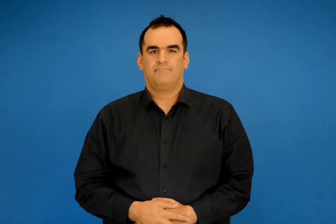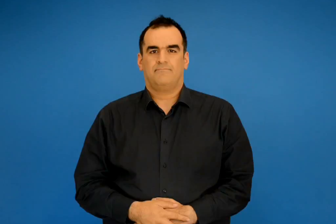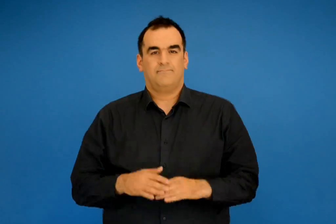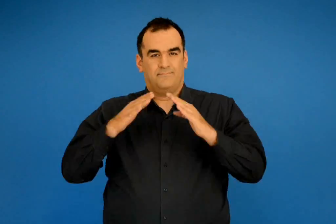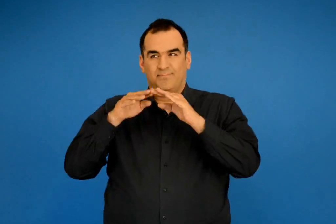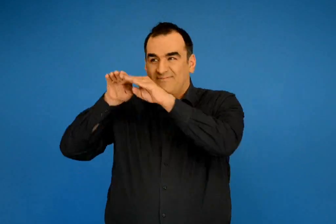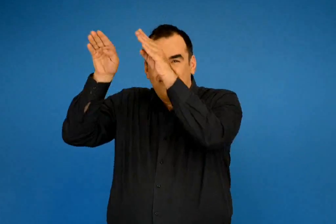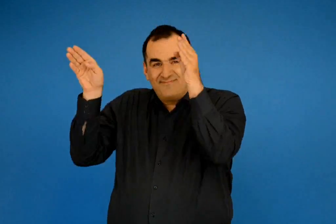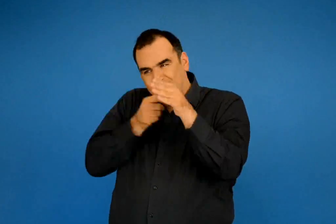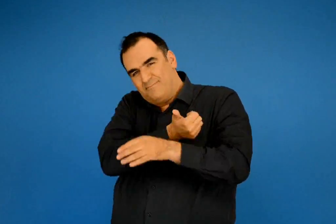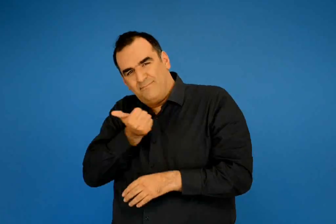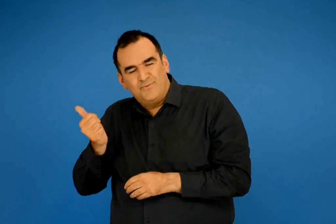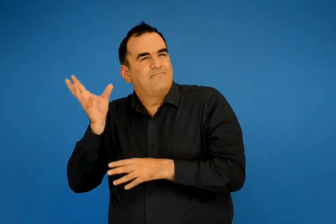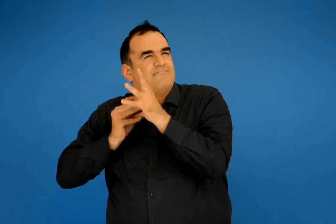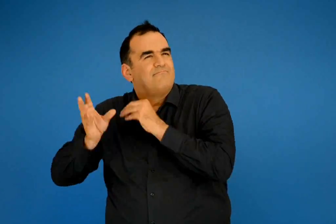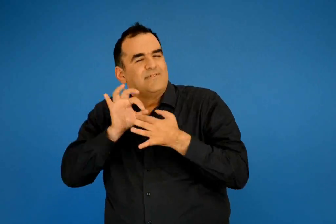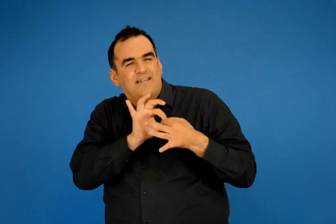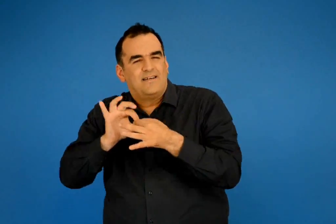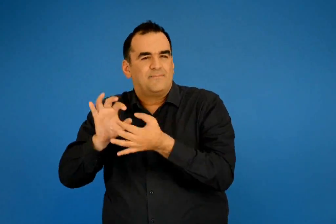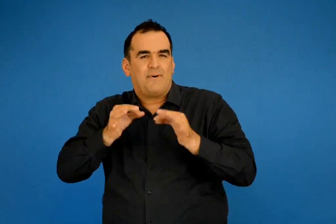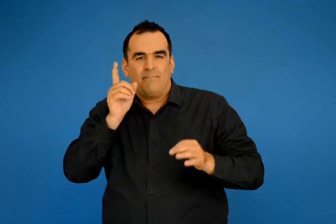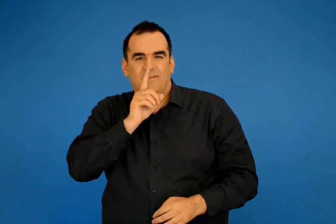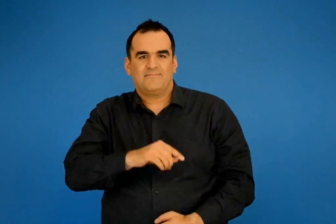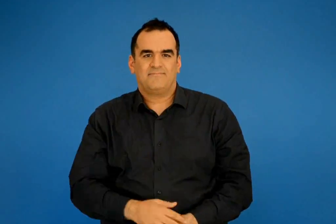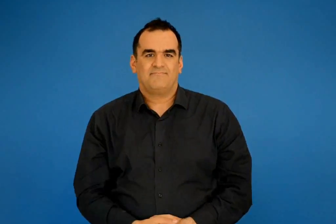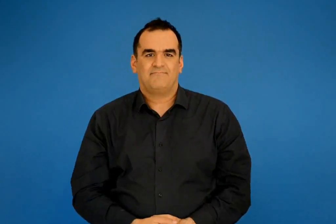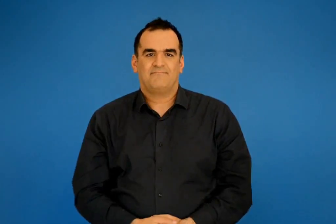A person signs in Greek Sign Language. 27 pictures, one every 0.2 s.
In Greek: και μπήκε μέσα στην κάμαρα για να ακούσει το παραμύθι
